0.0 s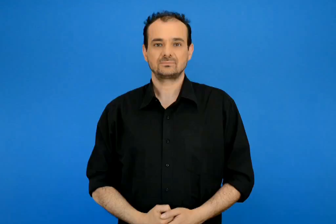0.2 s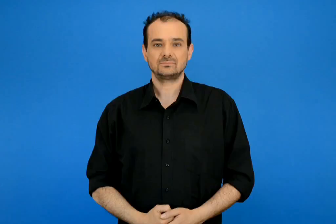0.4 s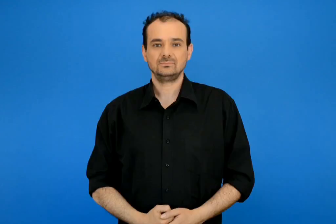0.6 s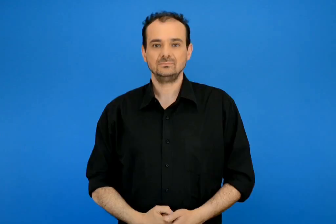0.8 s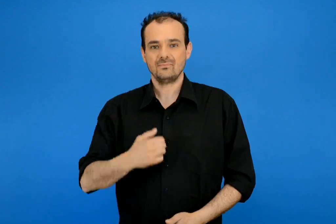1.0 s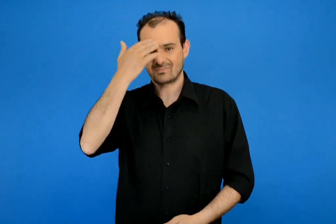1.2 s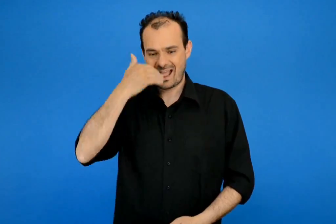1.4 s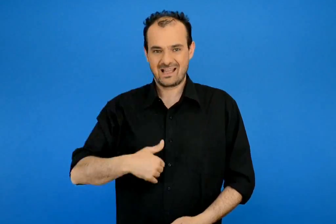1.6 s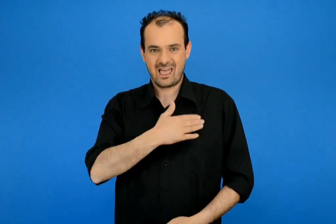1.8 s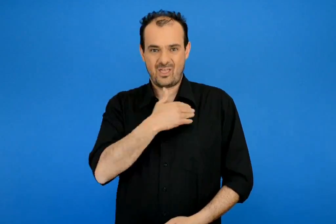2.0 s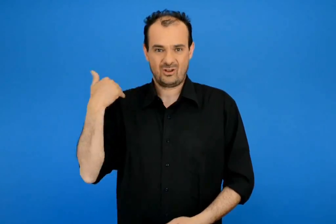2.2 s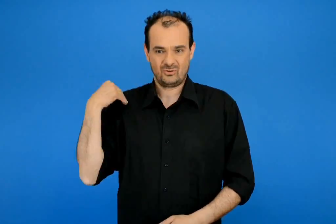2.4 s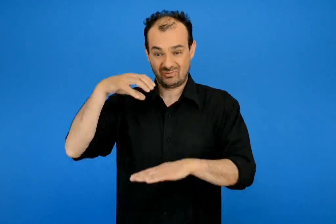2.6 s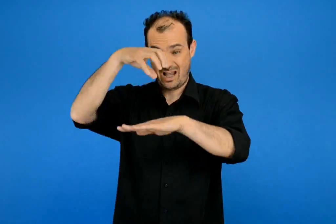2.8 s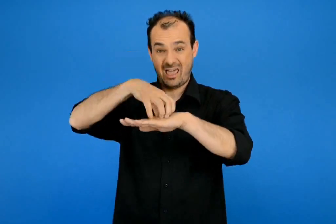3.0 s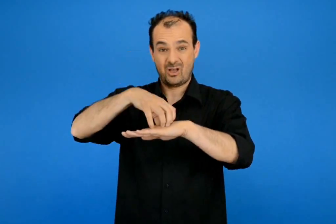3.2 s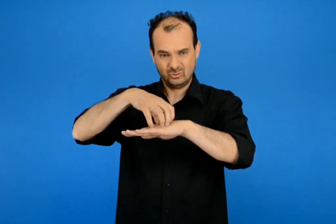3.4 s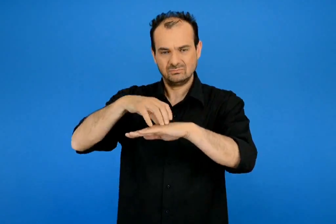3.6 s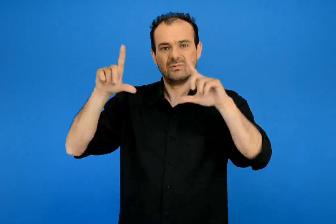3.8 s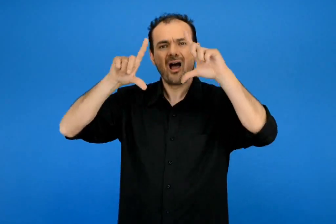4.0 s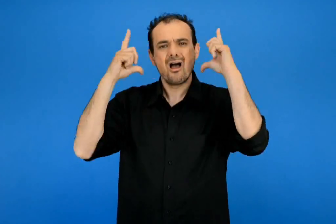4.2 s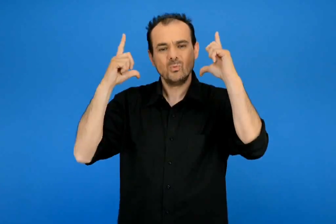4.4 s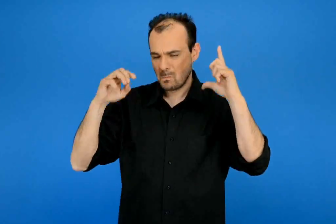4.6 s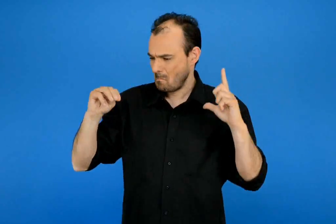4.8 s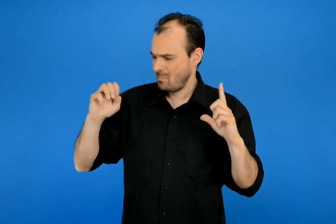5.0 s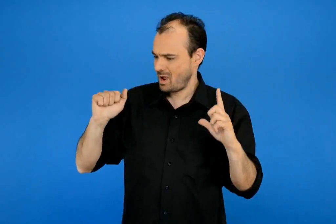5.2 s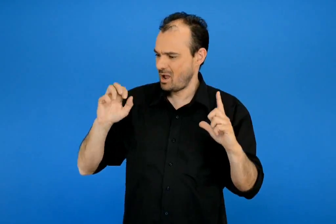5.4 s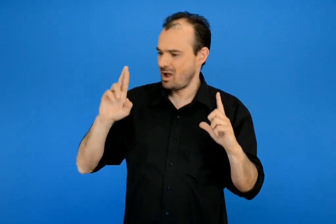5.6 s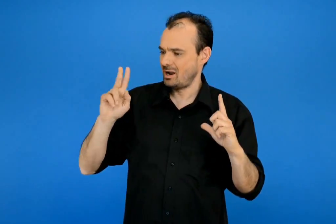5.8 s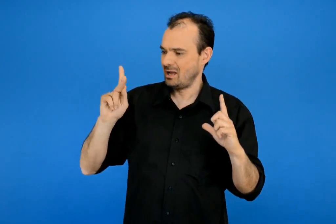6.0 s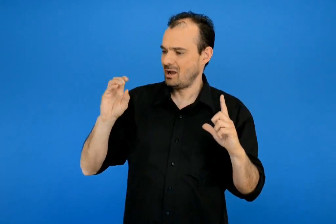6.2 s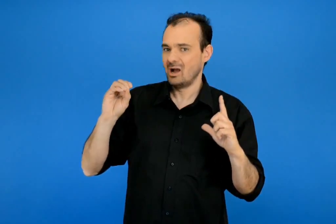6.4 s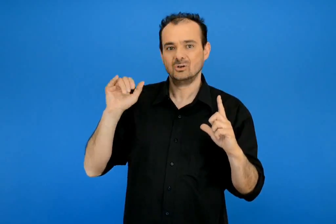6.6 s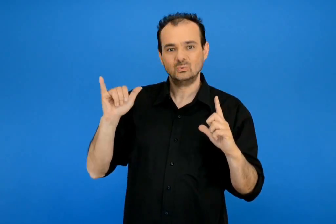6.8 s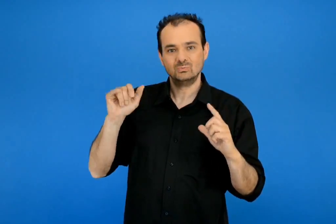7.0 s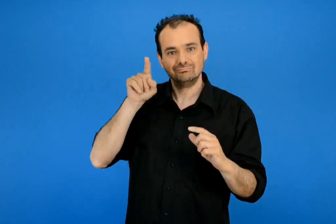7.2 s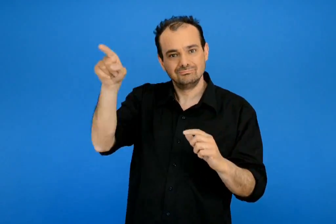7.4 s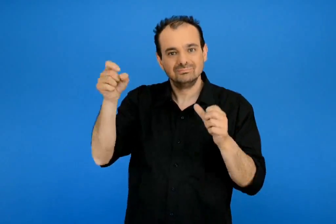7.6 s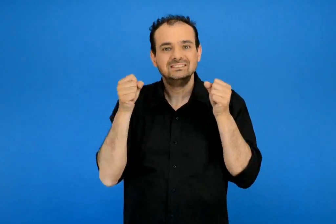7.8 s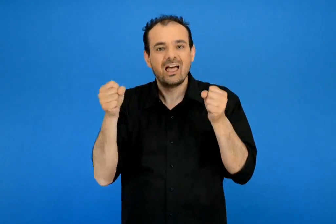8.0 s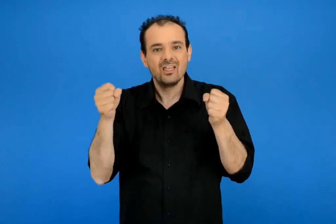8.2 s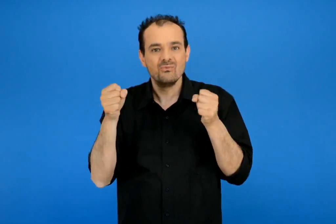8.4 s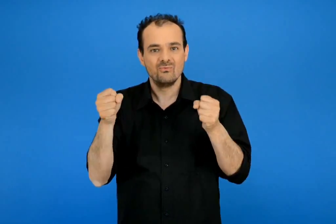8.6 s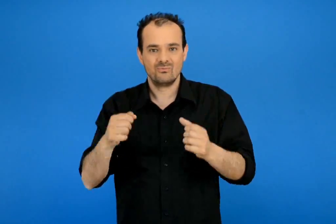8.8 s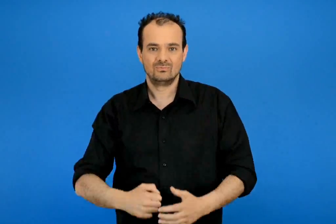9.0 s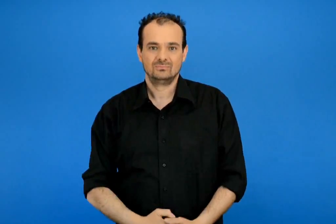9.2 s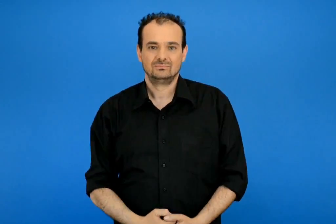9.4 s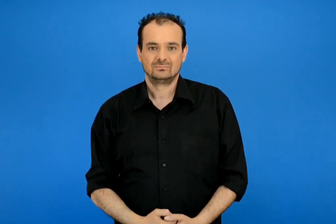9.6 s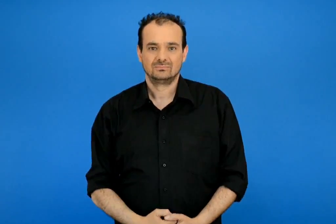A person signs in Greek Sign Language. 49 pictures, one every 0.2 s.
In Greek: ο καθολικός ναός του αγίου μάρκου στη ζάκυνθο
